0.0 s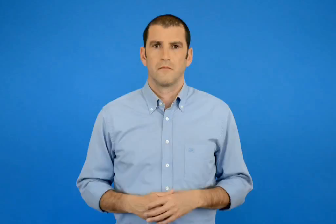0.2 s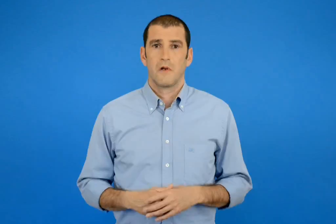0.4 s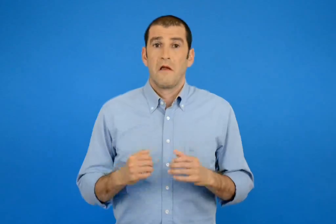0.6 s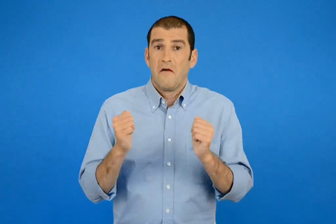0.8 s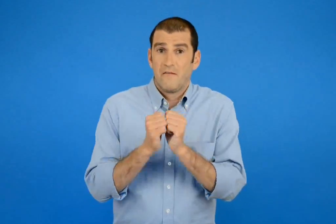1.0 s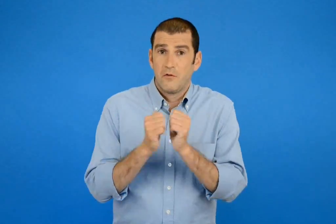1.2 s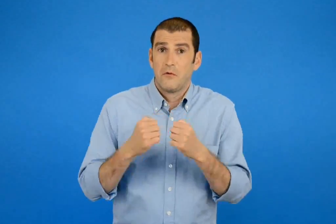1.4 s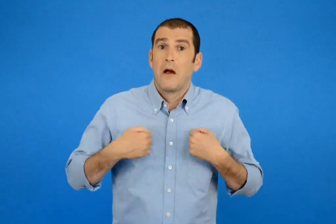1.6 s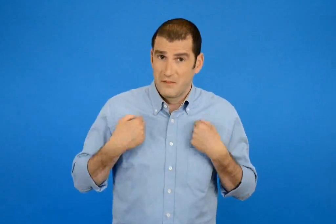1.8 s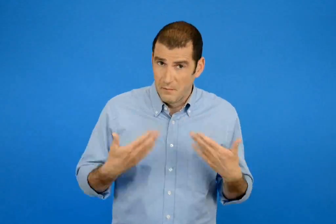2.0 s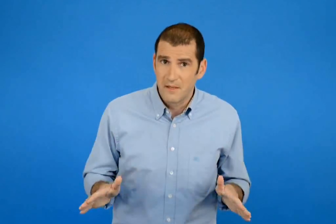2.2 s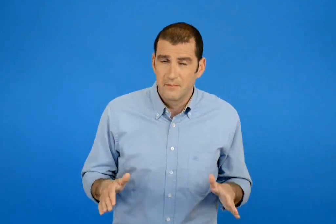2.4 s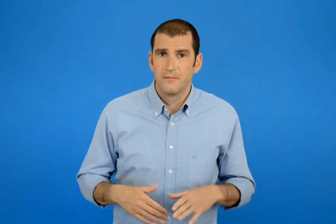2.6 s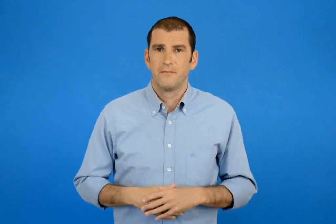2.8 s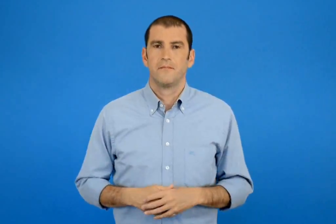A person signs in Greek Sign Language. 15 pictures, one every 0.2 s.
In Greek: έπαιξε με φίλους ;
